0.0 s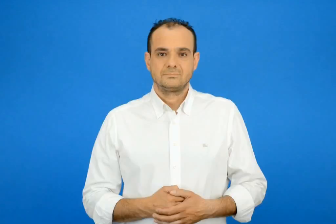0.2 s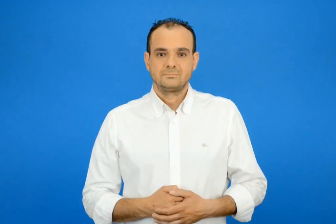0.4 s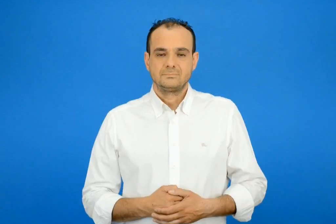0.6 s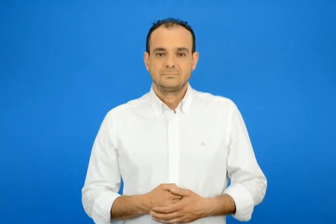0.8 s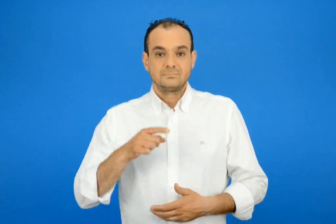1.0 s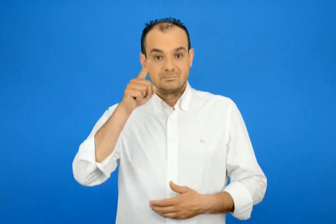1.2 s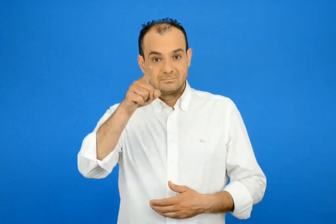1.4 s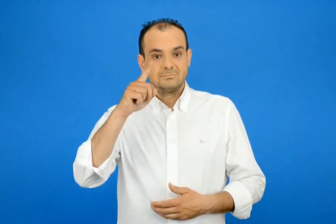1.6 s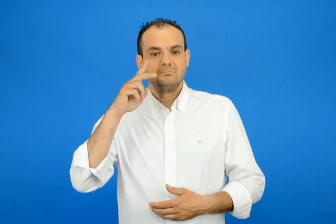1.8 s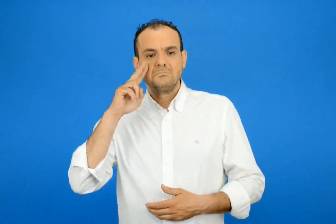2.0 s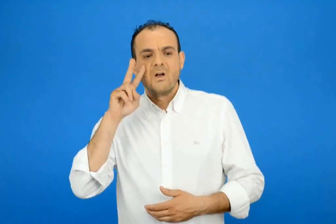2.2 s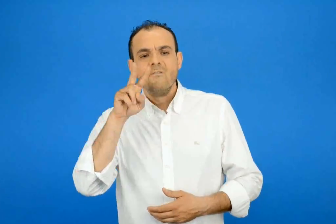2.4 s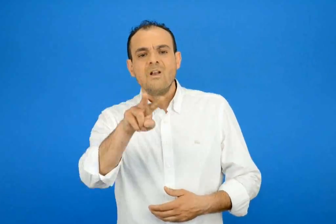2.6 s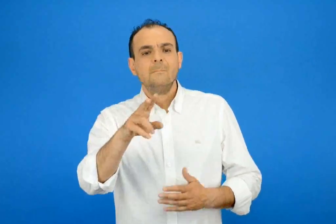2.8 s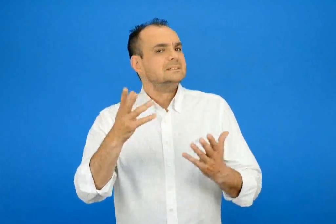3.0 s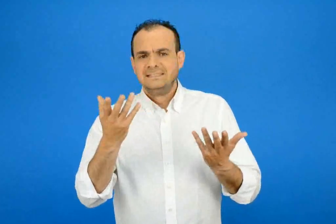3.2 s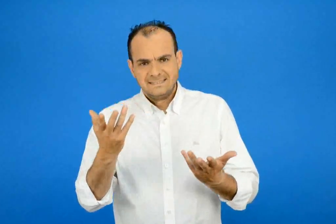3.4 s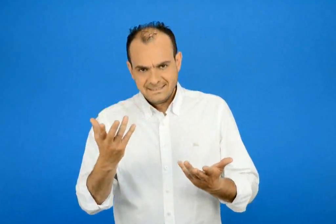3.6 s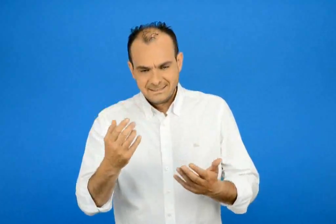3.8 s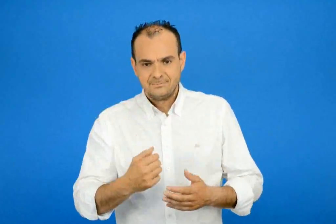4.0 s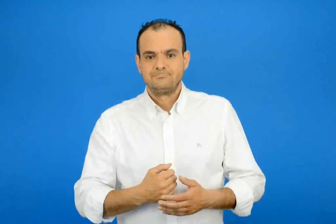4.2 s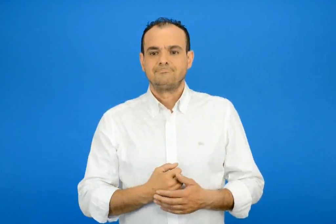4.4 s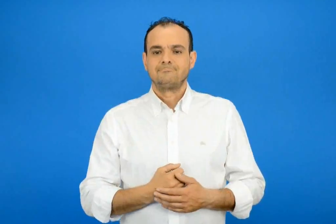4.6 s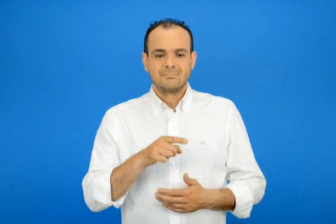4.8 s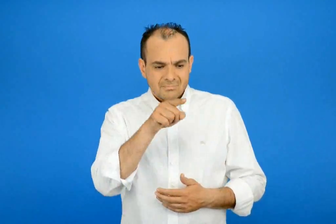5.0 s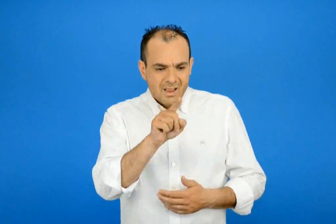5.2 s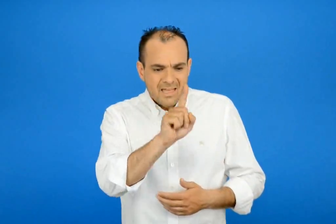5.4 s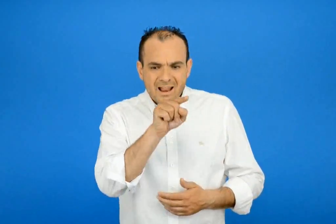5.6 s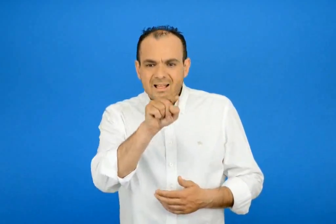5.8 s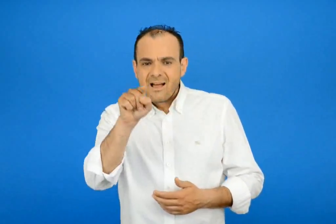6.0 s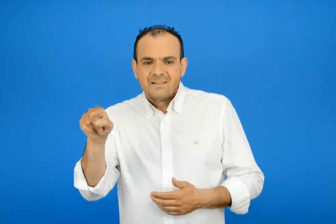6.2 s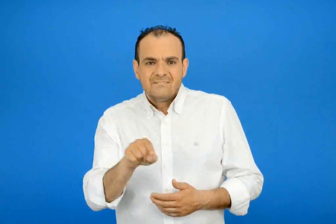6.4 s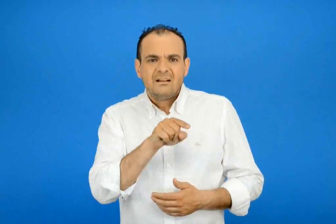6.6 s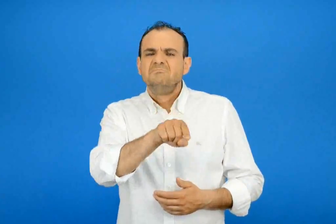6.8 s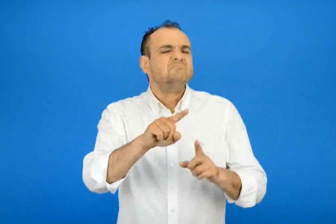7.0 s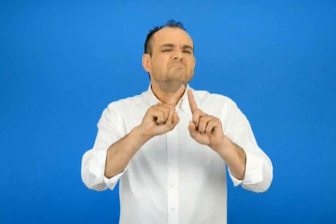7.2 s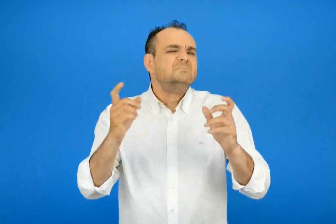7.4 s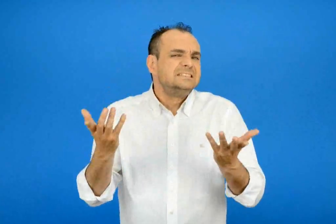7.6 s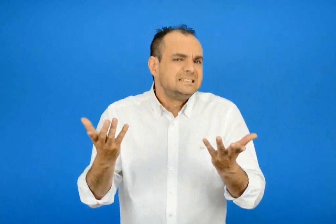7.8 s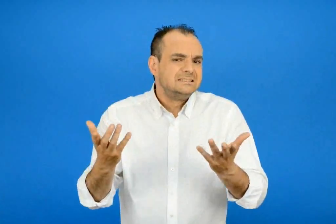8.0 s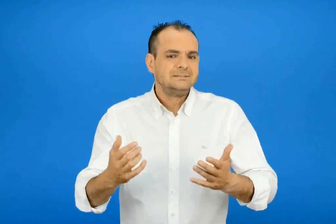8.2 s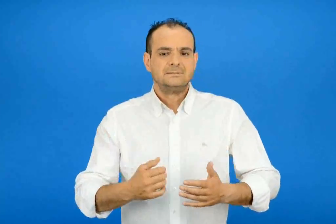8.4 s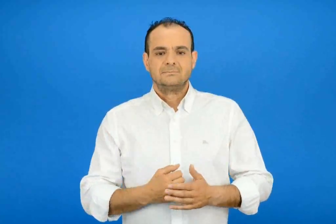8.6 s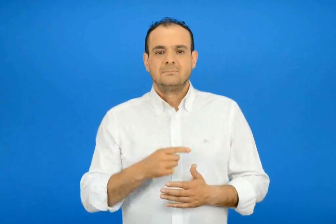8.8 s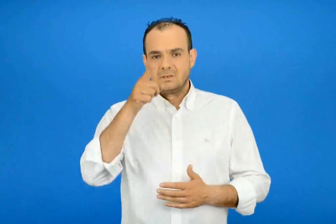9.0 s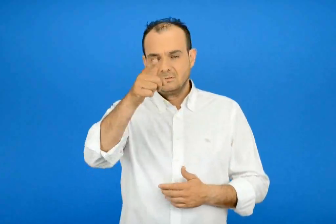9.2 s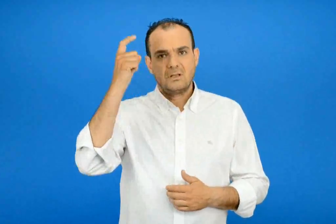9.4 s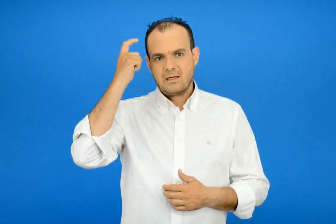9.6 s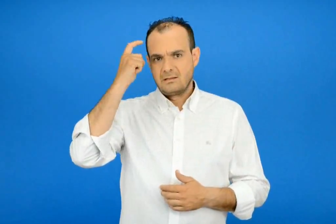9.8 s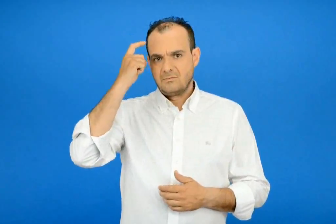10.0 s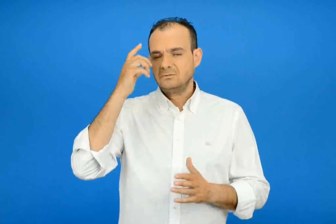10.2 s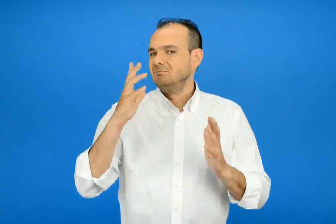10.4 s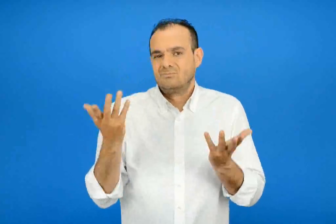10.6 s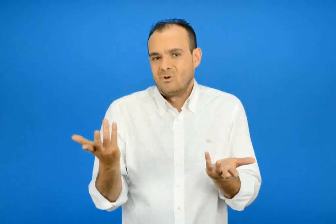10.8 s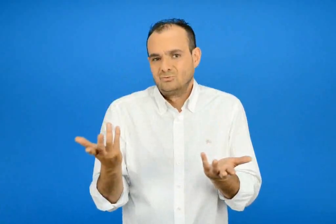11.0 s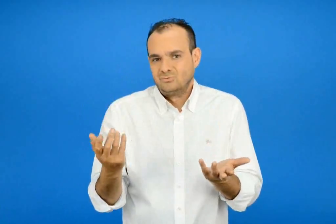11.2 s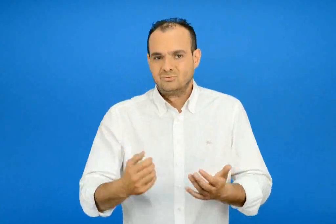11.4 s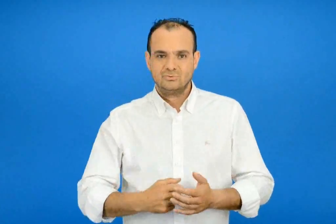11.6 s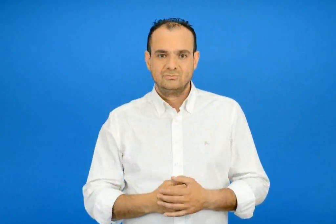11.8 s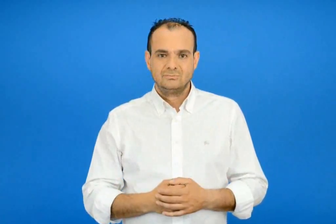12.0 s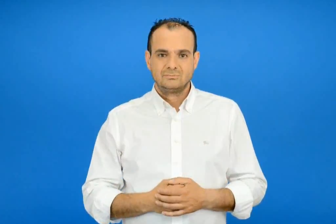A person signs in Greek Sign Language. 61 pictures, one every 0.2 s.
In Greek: τι βλέπεις ; τι είναι καθένα από αυτά ; πως το κατάλαβες ;
